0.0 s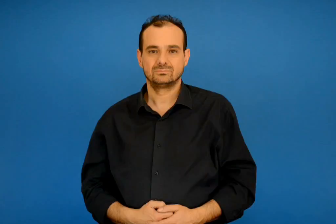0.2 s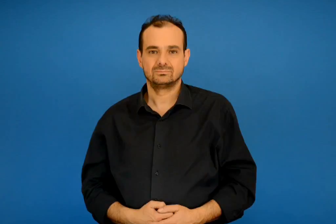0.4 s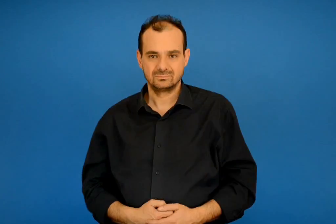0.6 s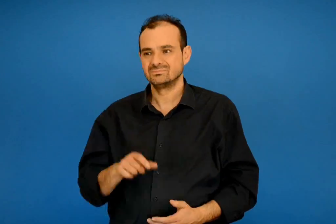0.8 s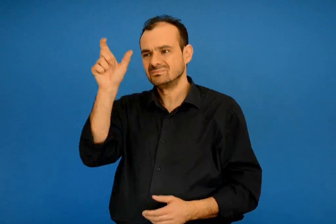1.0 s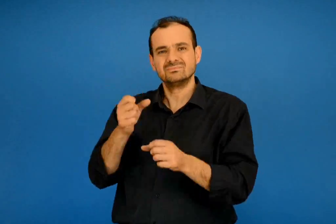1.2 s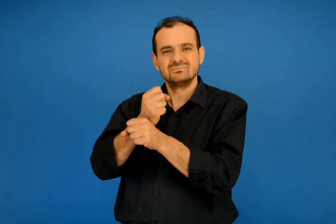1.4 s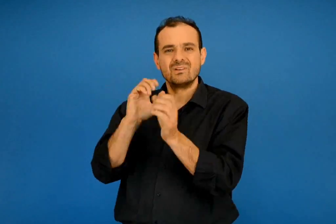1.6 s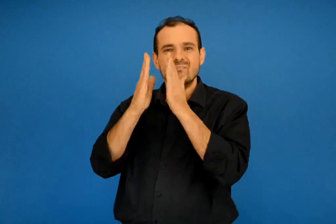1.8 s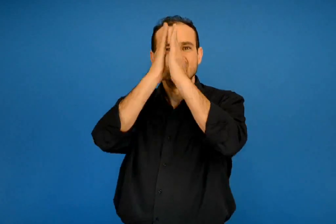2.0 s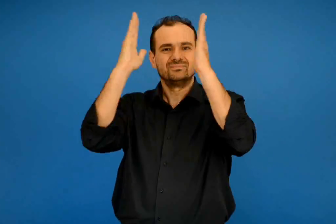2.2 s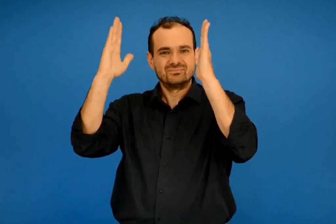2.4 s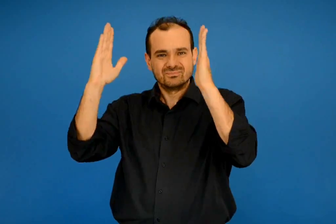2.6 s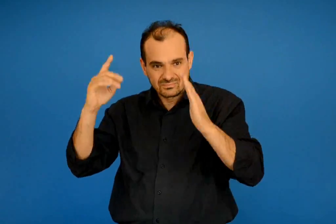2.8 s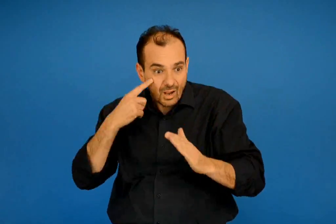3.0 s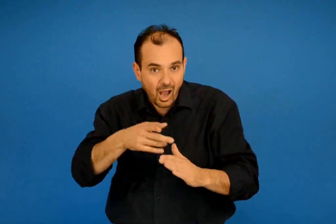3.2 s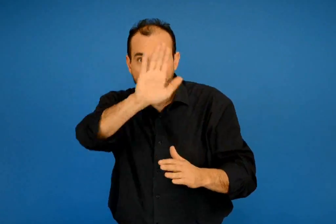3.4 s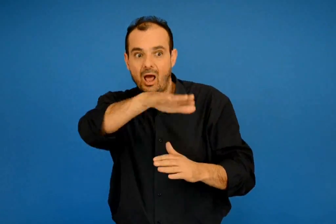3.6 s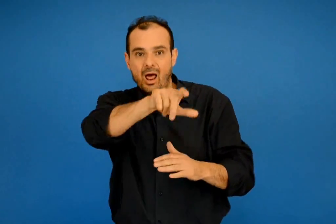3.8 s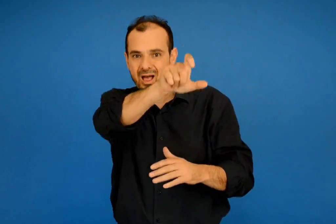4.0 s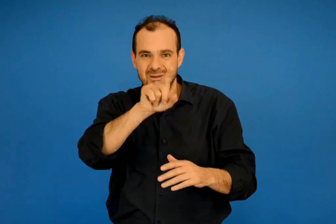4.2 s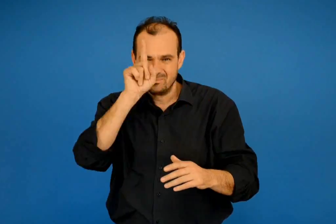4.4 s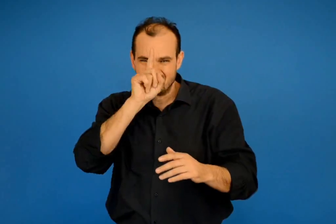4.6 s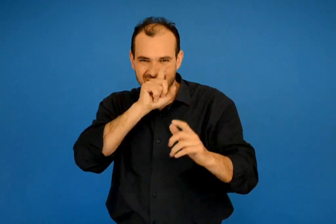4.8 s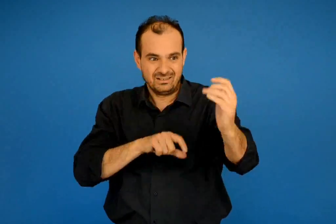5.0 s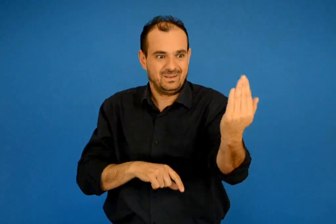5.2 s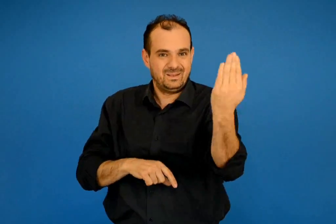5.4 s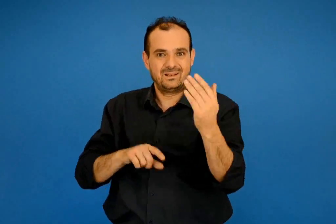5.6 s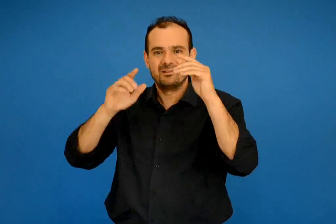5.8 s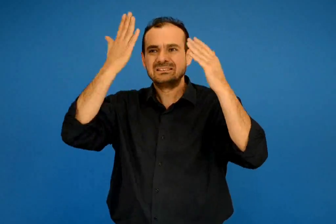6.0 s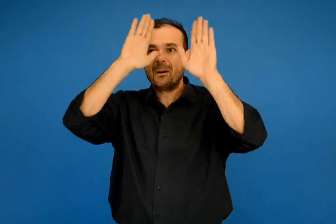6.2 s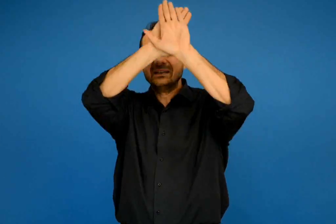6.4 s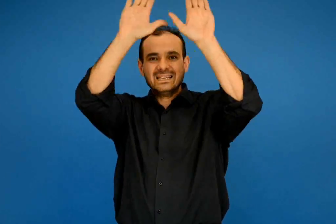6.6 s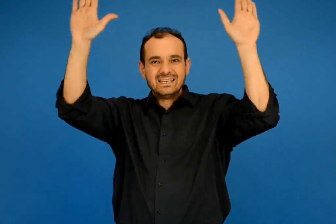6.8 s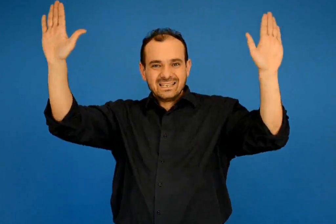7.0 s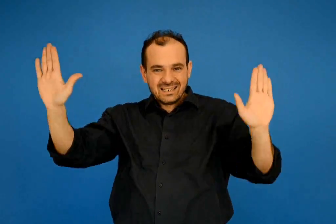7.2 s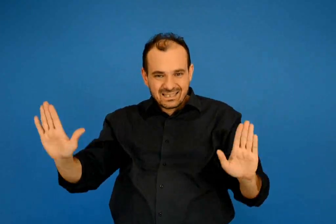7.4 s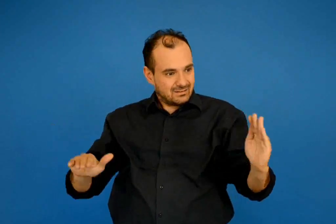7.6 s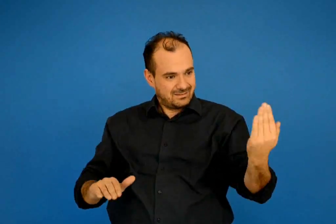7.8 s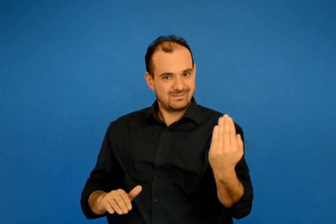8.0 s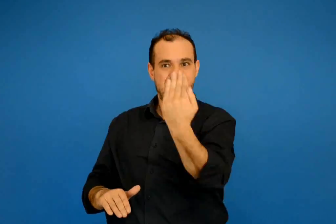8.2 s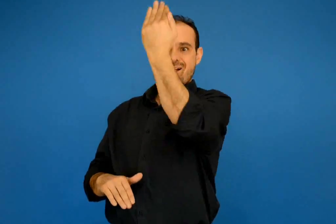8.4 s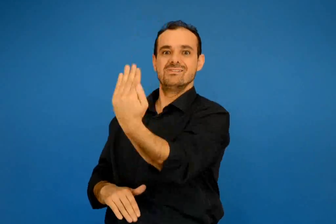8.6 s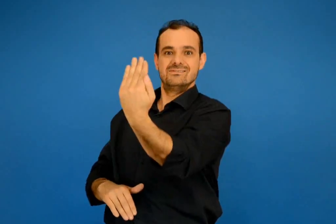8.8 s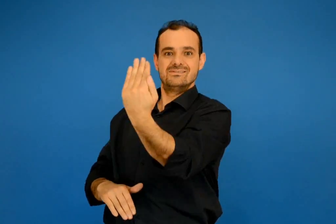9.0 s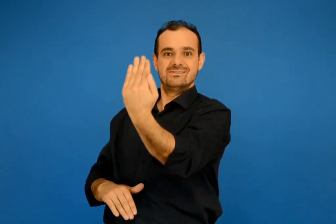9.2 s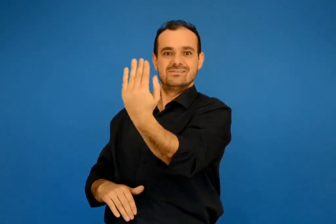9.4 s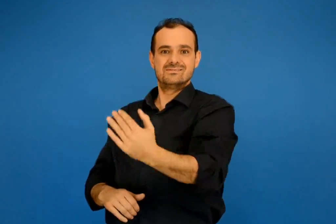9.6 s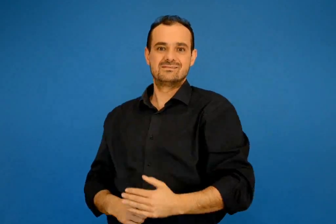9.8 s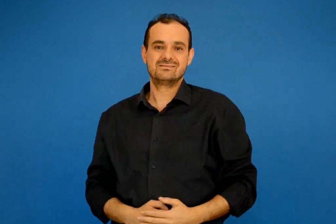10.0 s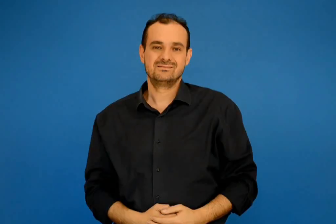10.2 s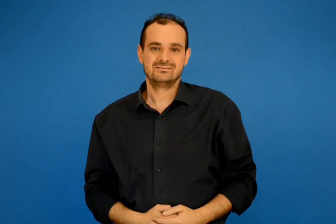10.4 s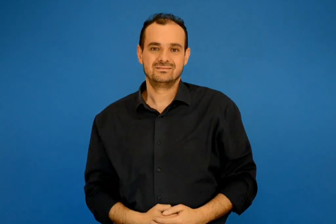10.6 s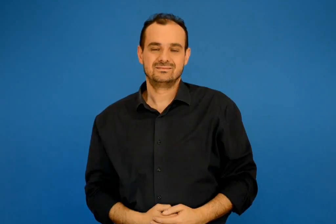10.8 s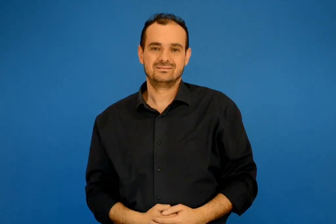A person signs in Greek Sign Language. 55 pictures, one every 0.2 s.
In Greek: θα σε βάλω στη βιτρίνα προσφέρθηκε ένας βιβλιοπώλης
